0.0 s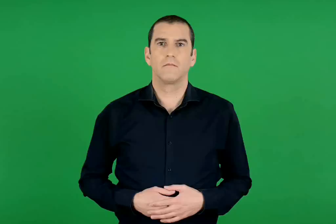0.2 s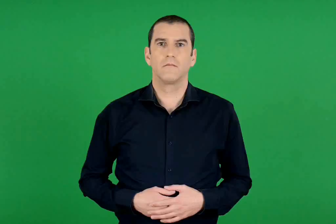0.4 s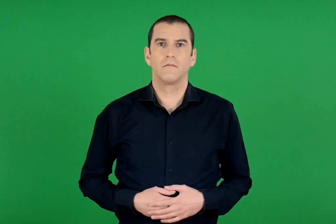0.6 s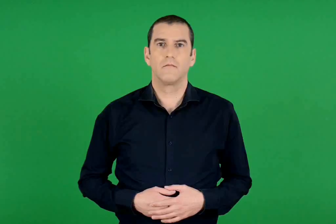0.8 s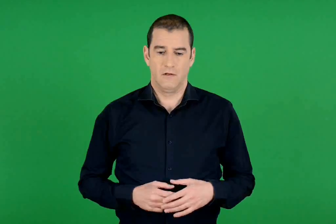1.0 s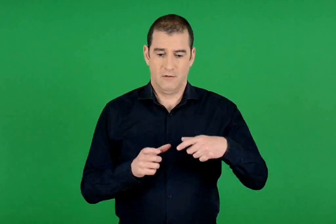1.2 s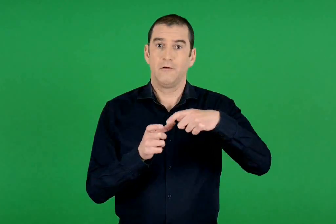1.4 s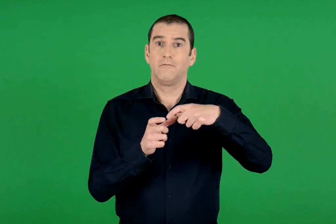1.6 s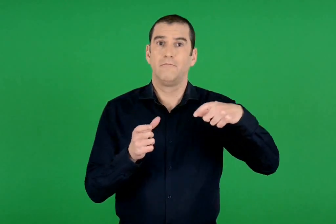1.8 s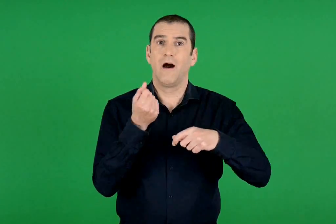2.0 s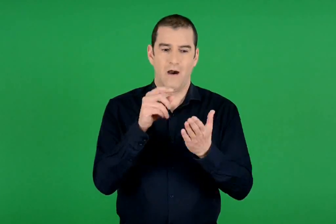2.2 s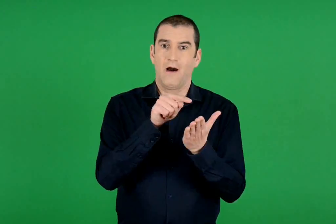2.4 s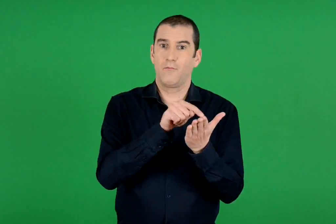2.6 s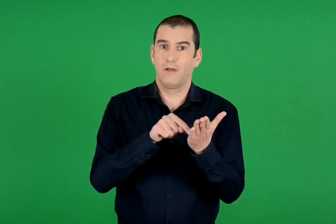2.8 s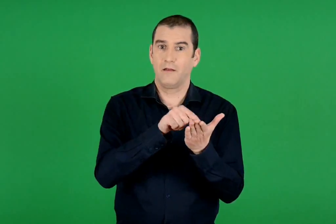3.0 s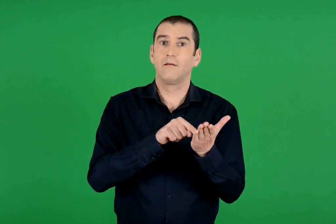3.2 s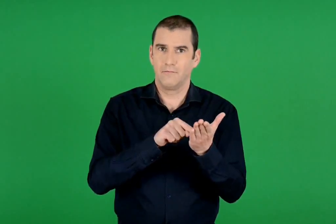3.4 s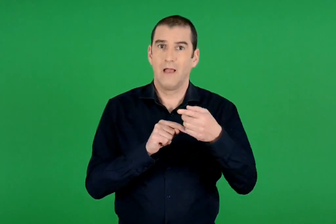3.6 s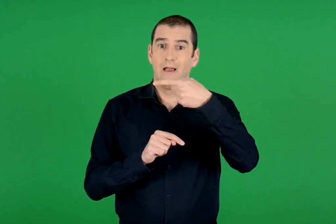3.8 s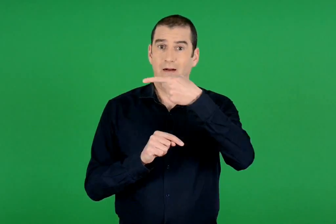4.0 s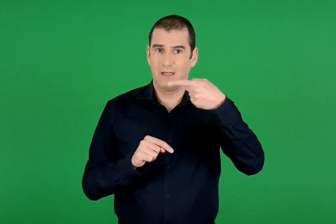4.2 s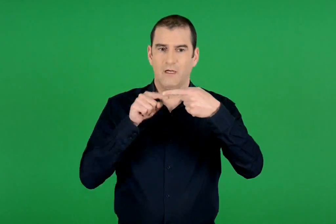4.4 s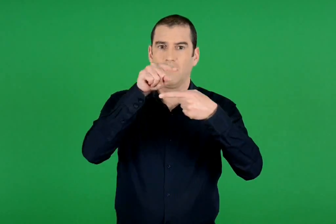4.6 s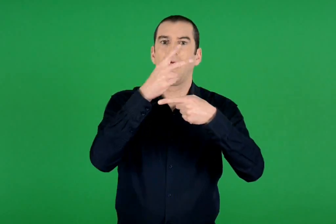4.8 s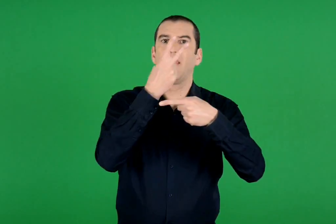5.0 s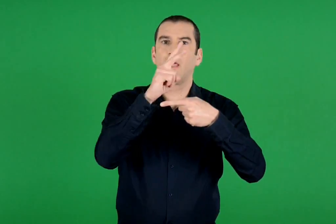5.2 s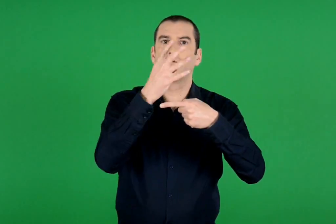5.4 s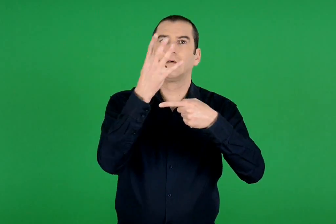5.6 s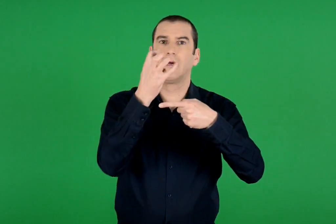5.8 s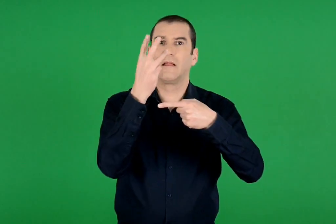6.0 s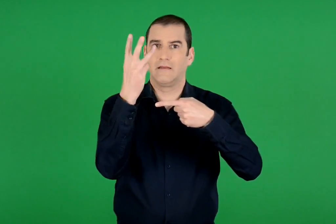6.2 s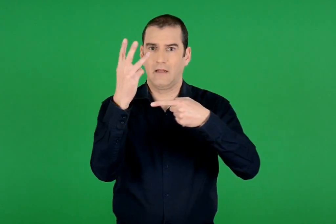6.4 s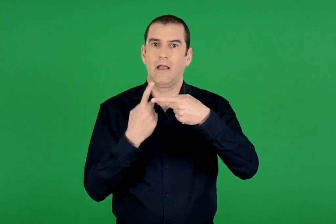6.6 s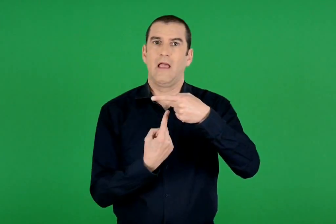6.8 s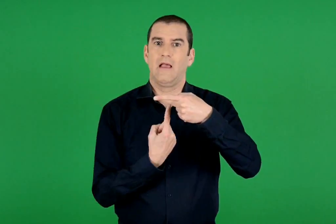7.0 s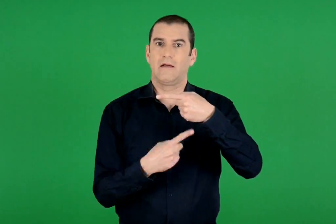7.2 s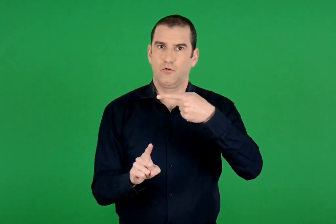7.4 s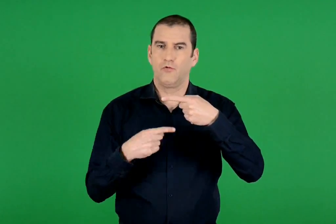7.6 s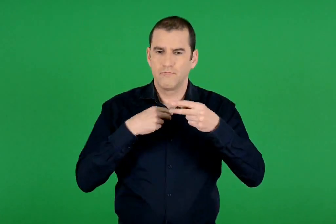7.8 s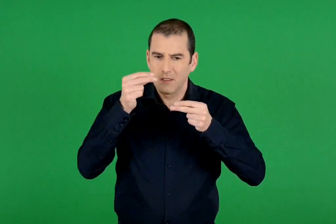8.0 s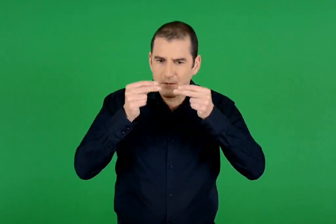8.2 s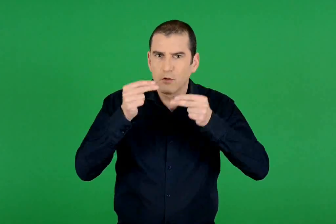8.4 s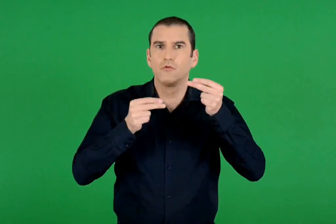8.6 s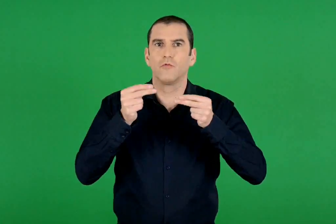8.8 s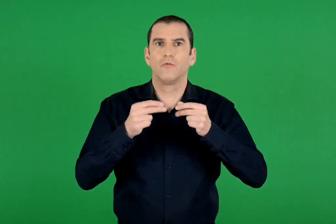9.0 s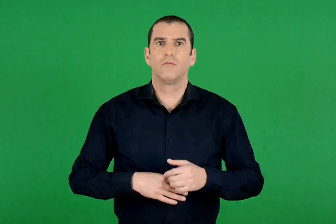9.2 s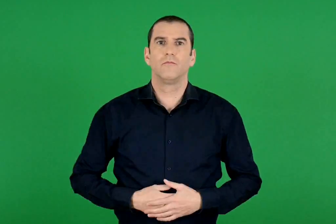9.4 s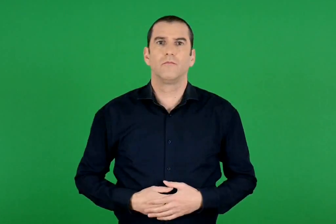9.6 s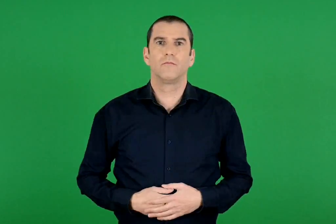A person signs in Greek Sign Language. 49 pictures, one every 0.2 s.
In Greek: υπολογίζω με την αριθμομηχανή το κλάσμα 243/100
